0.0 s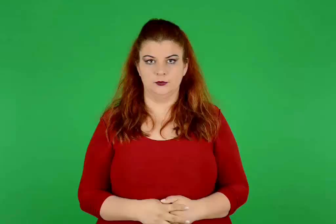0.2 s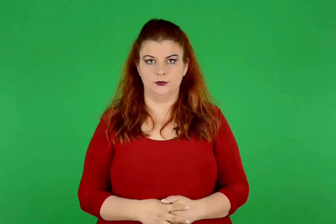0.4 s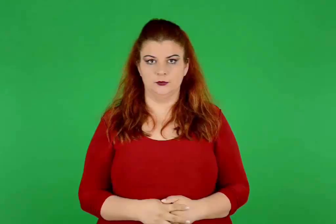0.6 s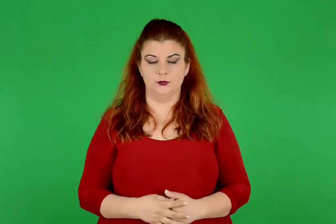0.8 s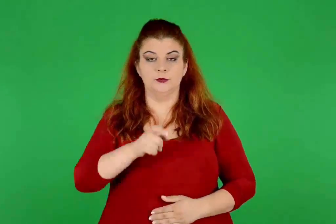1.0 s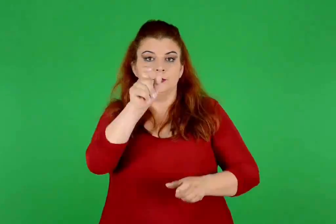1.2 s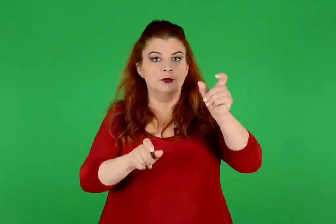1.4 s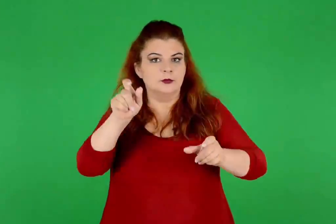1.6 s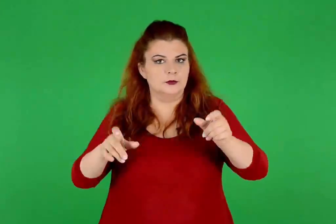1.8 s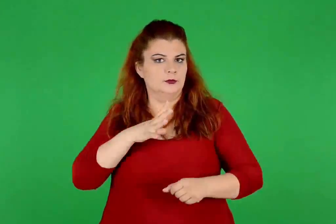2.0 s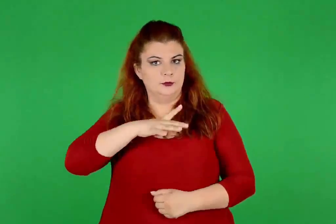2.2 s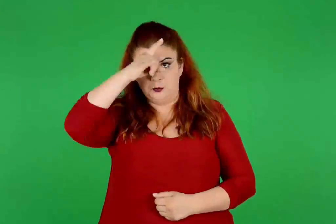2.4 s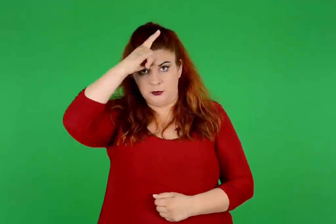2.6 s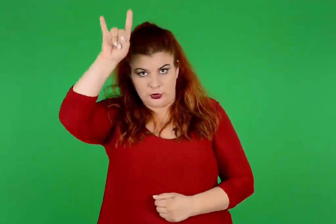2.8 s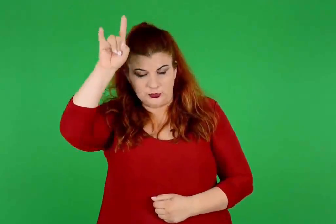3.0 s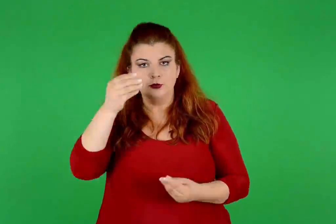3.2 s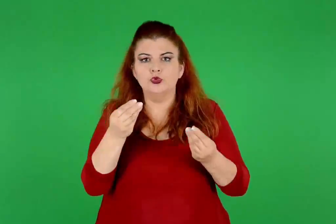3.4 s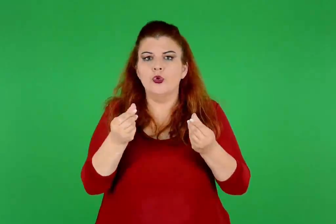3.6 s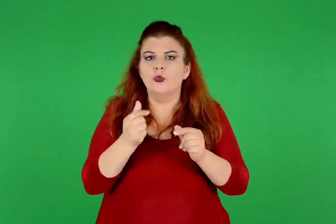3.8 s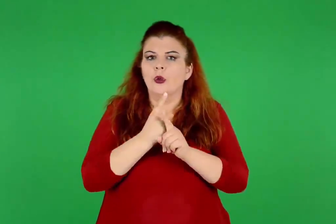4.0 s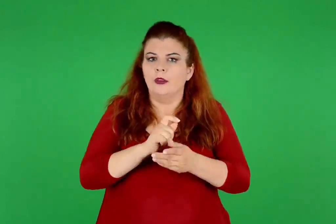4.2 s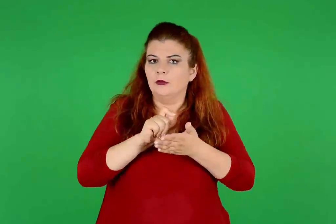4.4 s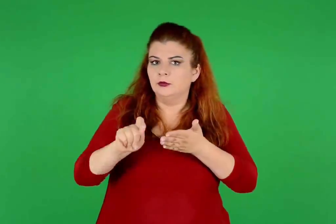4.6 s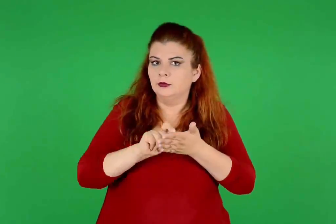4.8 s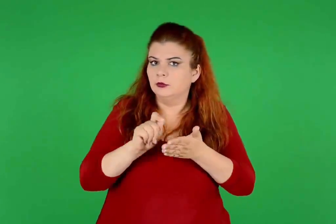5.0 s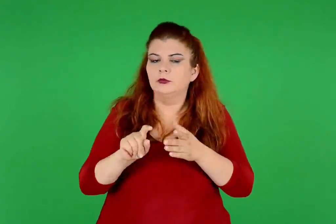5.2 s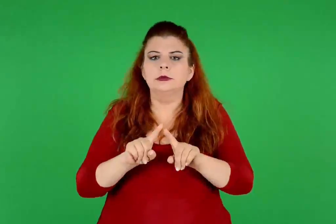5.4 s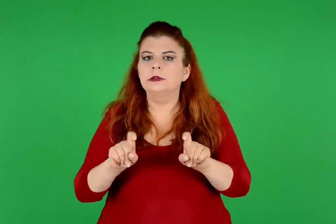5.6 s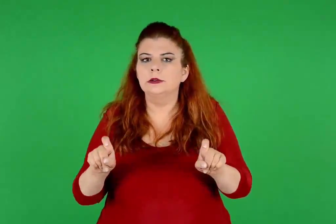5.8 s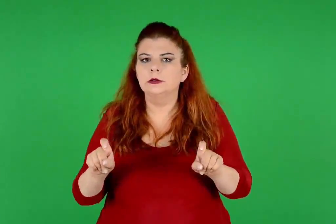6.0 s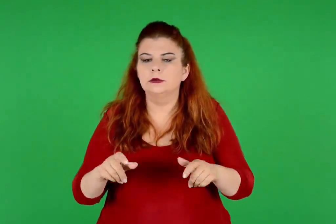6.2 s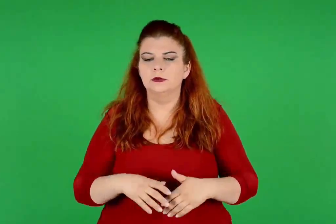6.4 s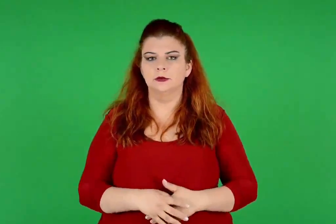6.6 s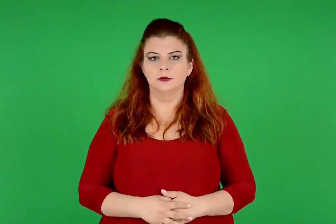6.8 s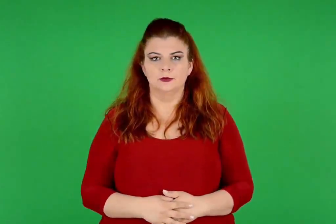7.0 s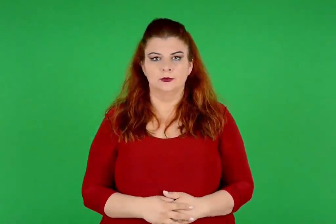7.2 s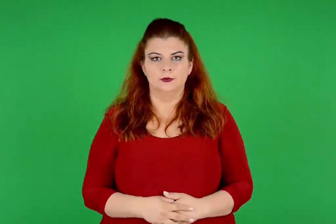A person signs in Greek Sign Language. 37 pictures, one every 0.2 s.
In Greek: ποια είδη γραφής χρησιμοποίησαν οι μινωίτες ;
